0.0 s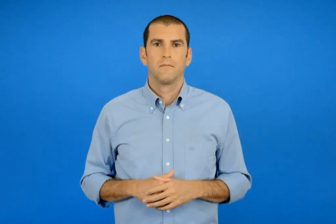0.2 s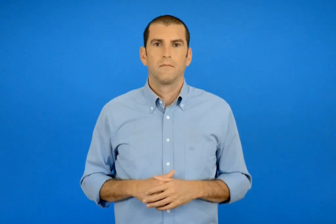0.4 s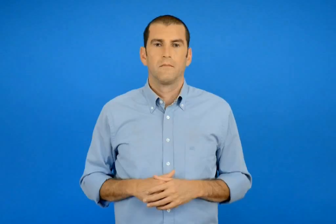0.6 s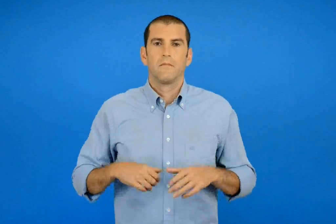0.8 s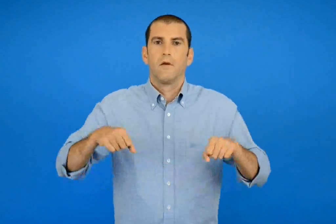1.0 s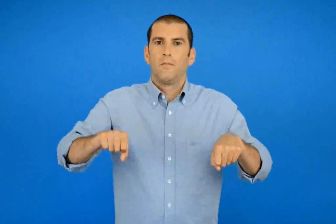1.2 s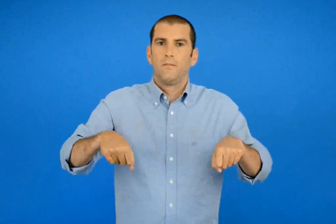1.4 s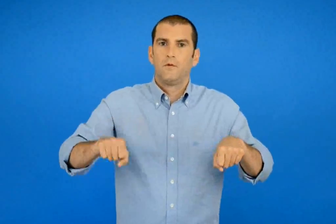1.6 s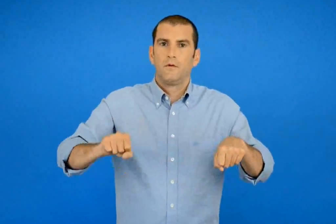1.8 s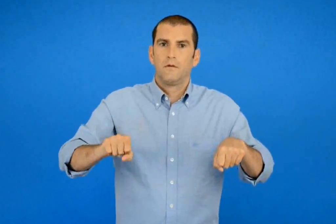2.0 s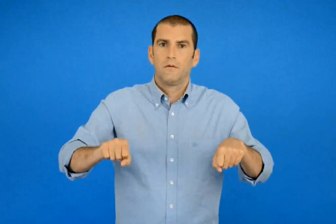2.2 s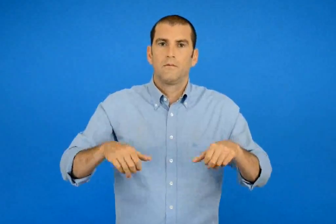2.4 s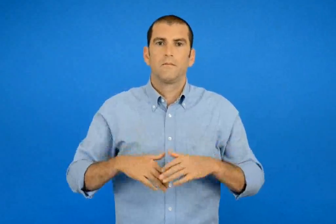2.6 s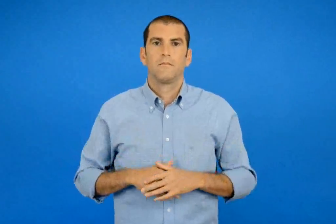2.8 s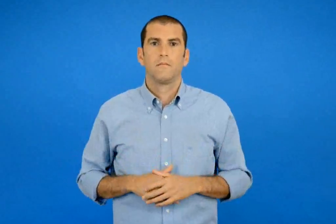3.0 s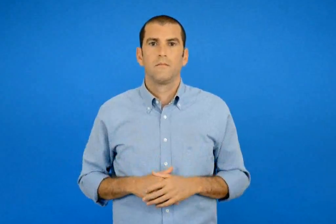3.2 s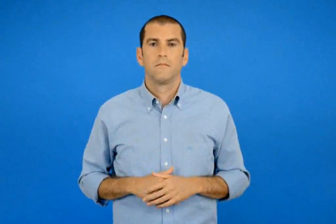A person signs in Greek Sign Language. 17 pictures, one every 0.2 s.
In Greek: μοτοσικλέτα
